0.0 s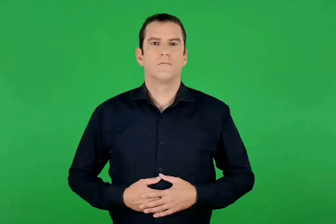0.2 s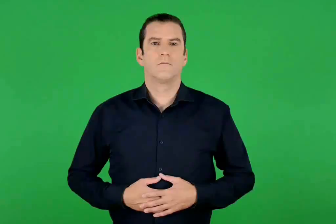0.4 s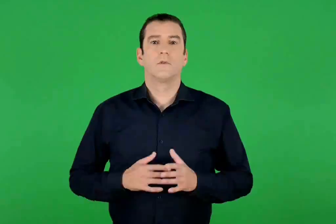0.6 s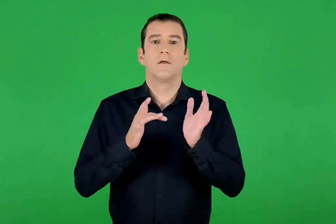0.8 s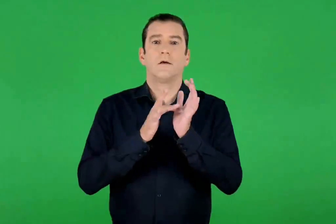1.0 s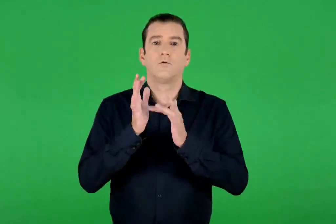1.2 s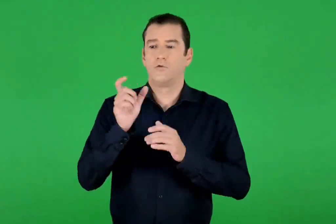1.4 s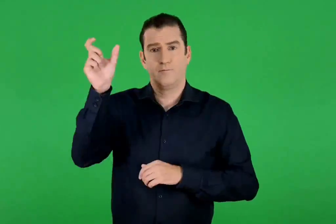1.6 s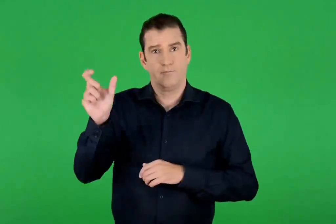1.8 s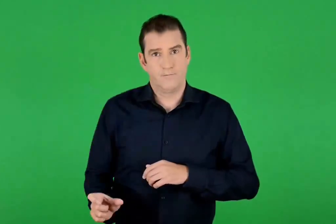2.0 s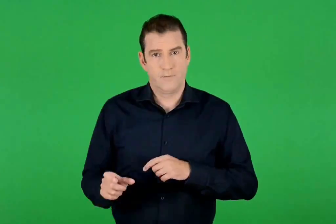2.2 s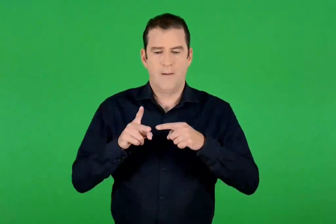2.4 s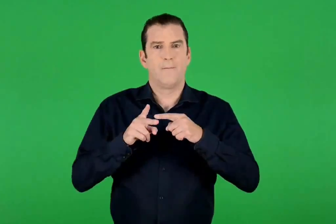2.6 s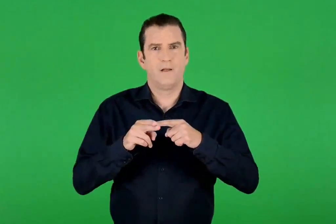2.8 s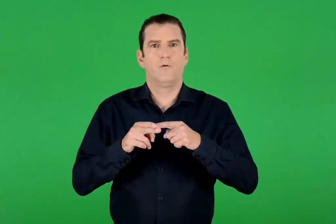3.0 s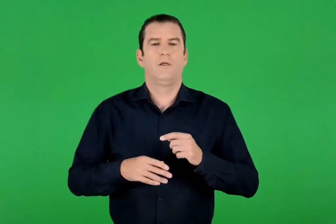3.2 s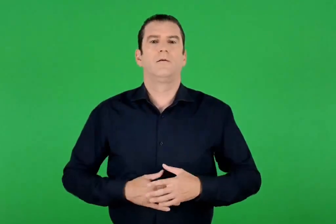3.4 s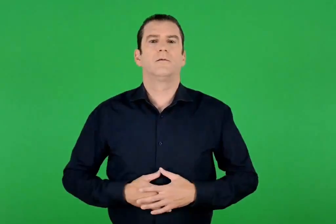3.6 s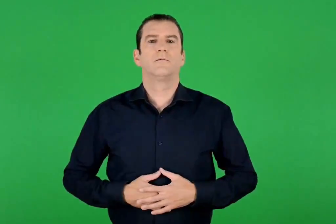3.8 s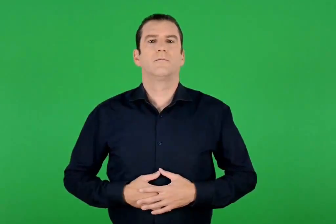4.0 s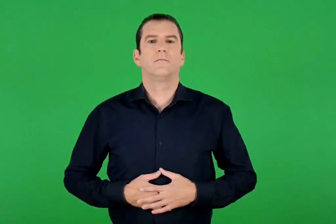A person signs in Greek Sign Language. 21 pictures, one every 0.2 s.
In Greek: η περιτομή του ιησού
